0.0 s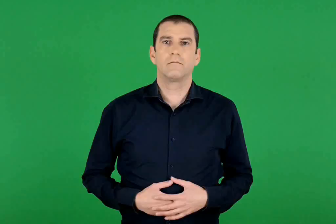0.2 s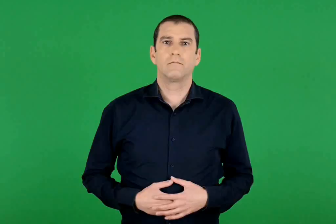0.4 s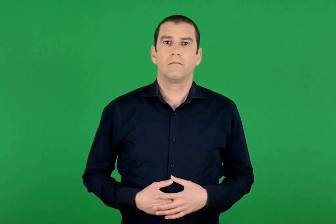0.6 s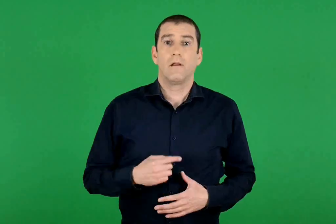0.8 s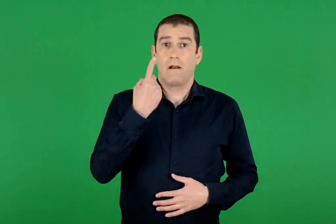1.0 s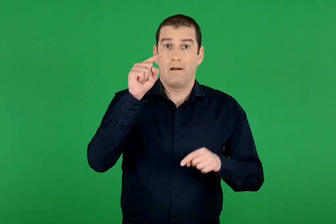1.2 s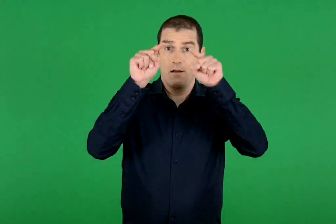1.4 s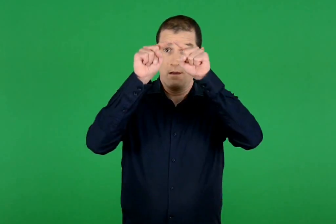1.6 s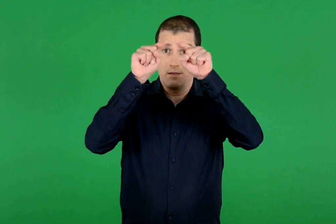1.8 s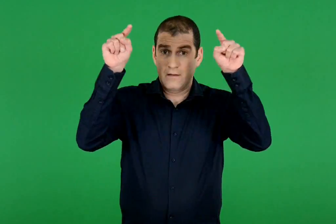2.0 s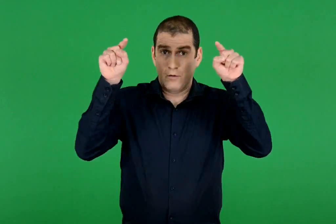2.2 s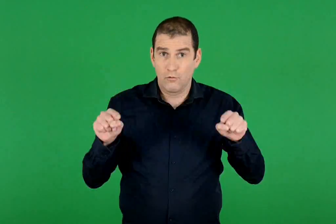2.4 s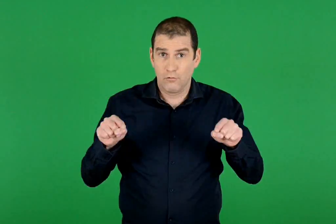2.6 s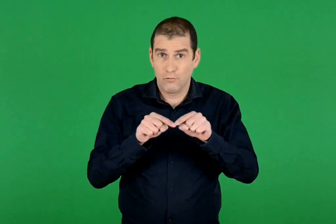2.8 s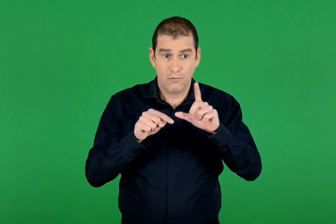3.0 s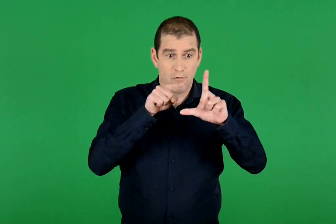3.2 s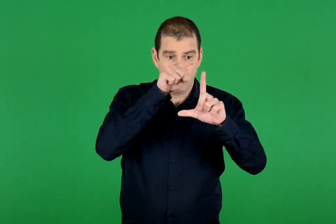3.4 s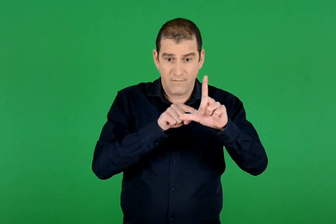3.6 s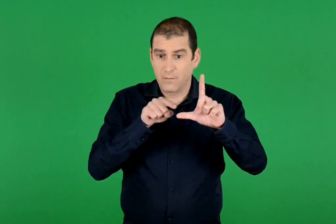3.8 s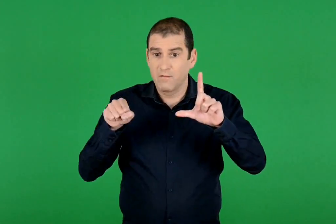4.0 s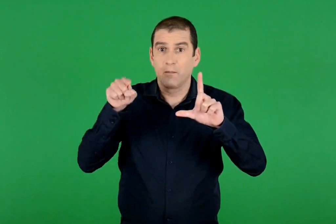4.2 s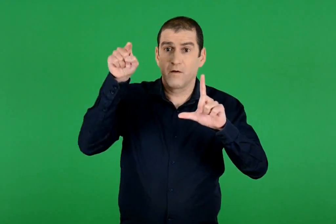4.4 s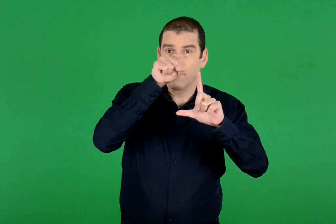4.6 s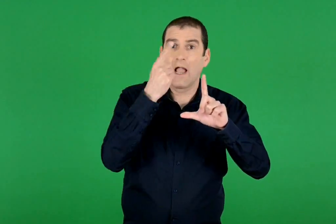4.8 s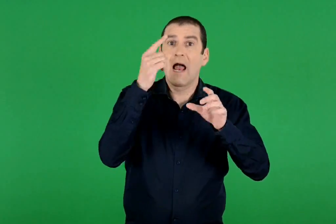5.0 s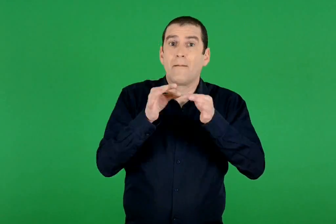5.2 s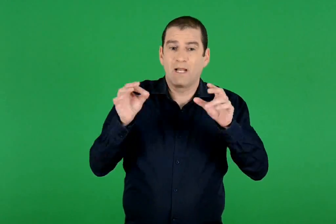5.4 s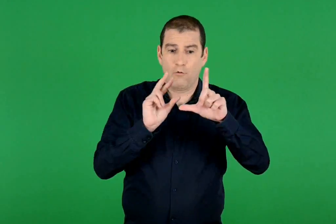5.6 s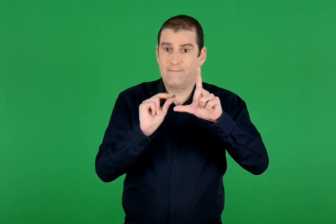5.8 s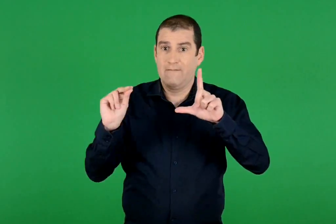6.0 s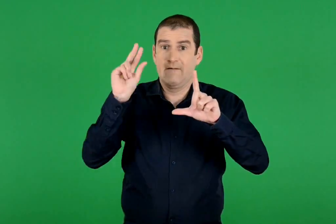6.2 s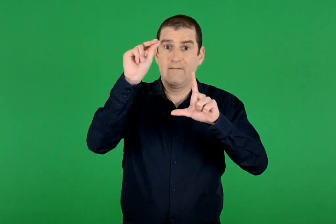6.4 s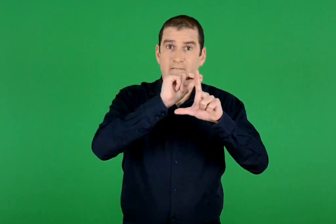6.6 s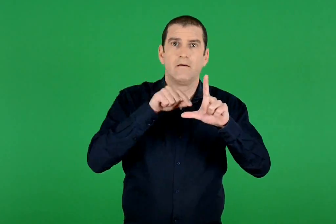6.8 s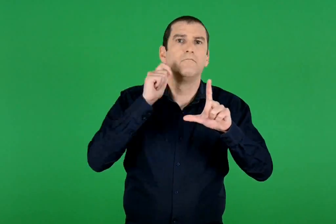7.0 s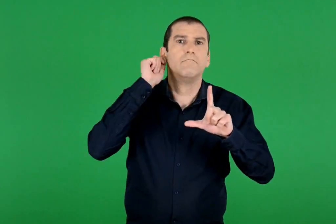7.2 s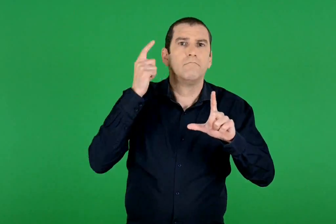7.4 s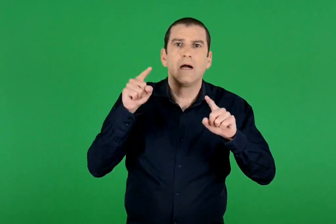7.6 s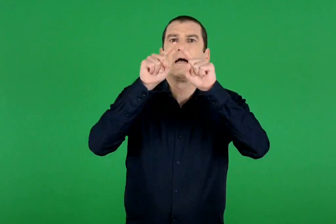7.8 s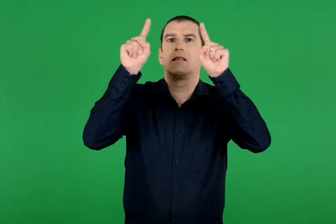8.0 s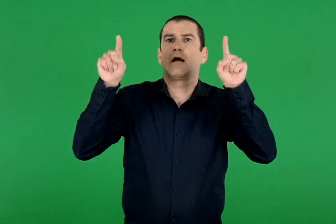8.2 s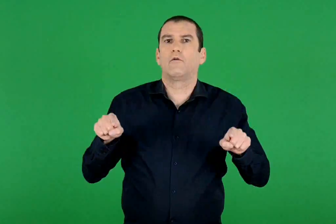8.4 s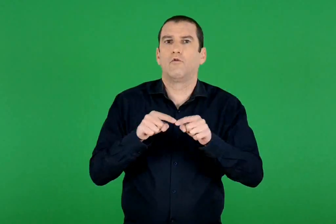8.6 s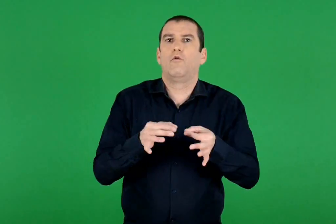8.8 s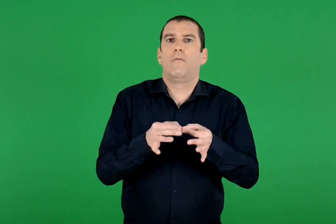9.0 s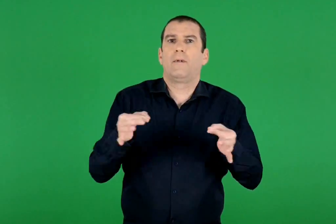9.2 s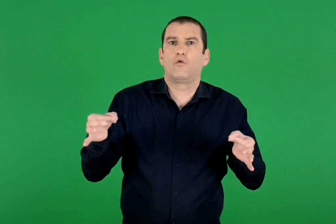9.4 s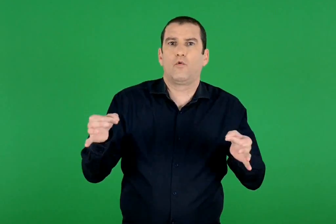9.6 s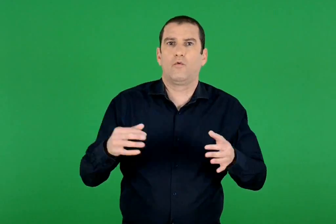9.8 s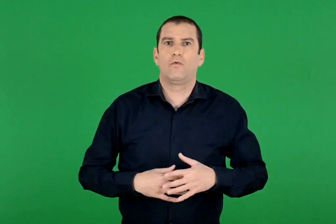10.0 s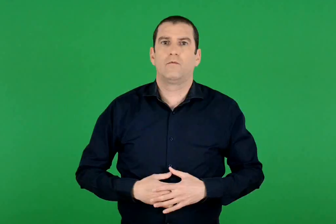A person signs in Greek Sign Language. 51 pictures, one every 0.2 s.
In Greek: ένα τετράγωνο με πλευρά ίση με ένα μέτρο ονομάζεται τετραγωνικό μέτρο
